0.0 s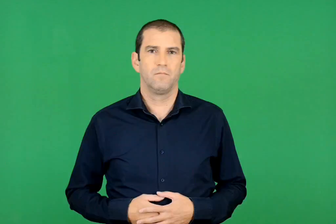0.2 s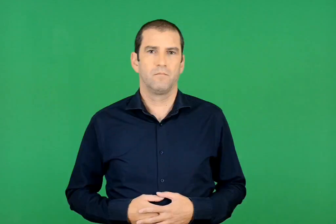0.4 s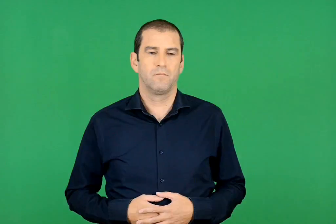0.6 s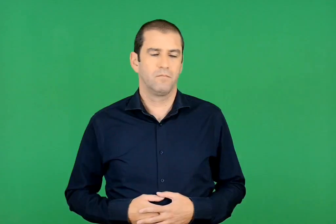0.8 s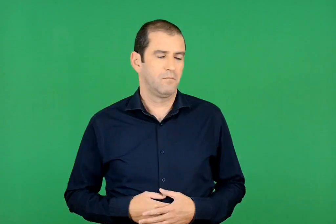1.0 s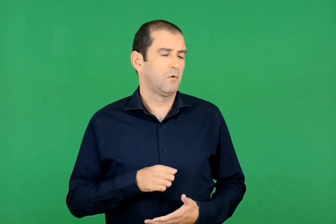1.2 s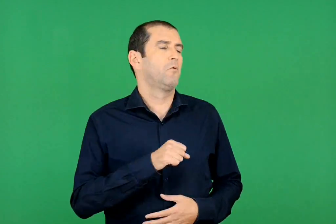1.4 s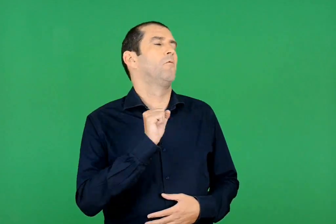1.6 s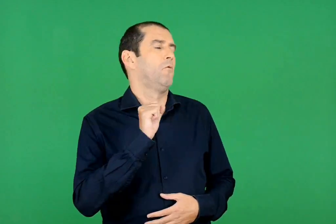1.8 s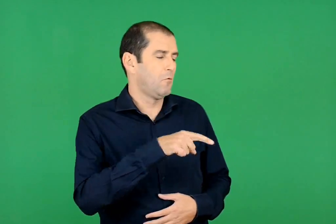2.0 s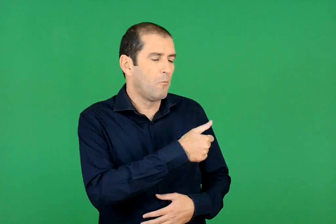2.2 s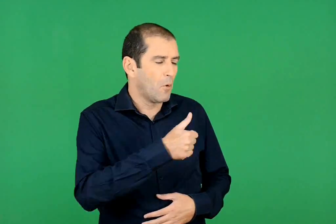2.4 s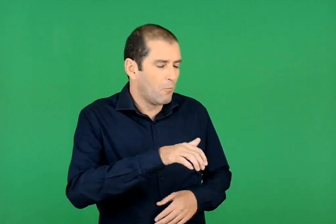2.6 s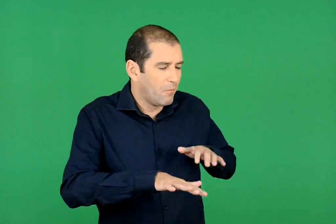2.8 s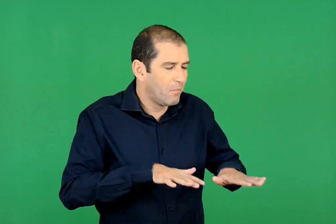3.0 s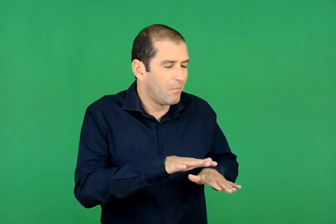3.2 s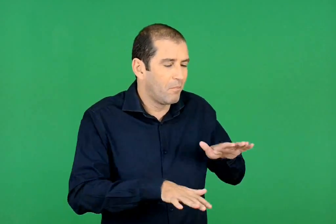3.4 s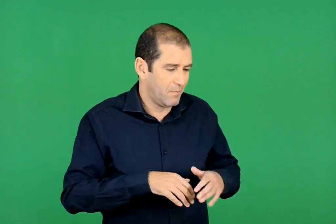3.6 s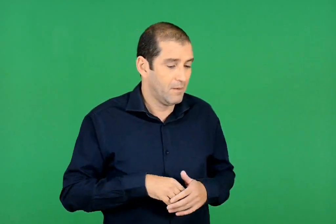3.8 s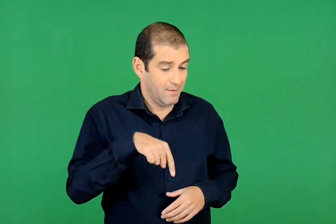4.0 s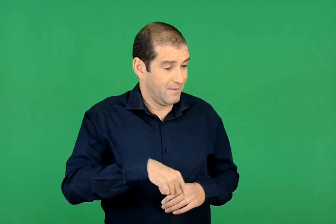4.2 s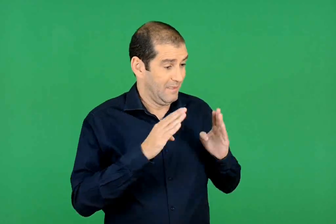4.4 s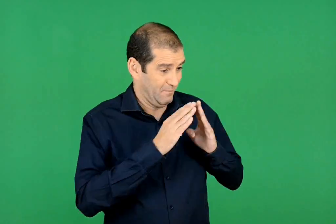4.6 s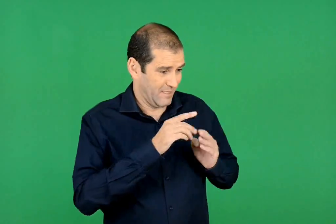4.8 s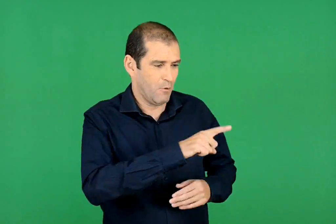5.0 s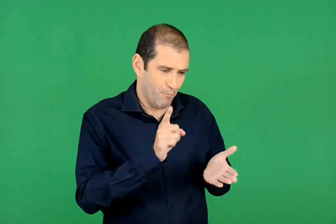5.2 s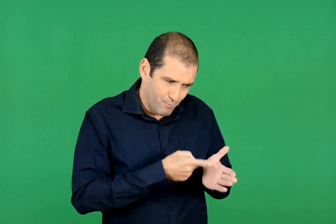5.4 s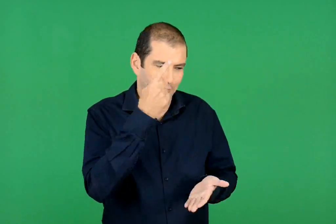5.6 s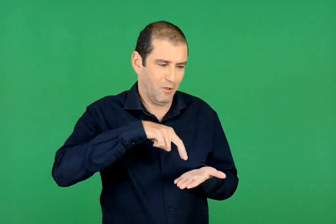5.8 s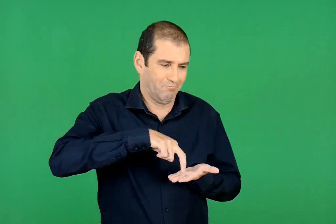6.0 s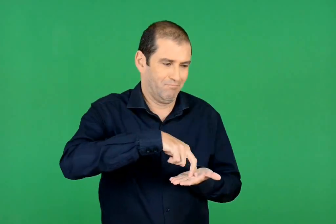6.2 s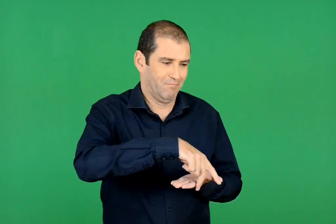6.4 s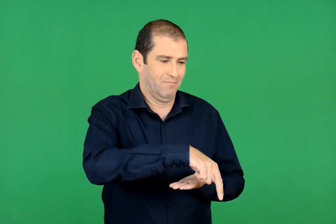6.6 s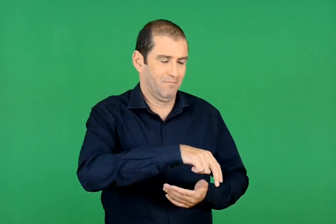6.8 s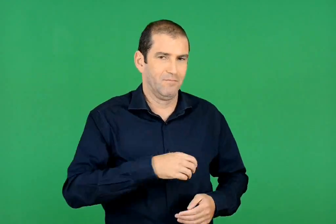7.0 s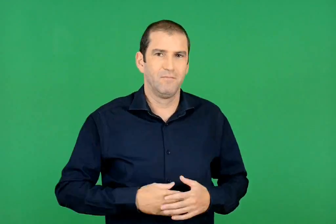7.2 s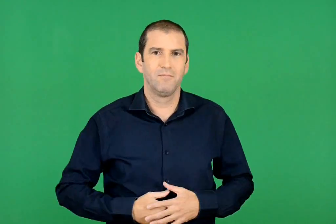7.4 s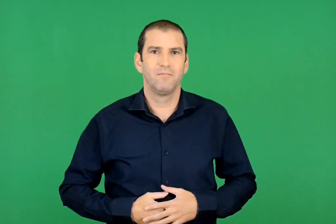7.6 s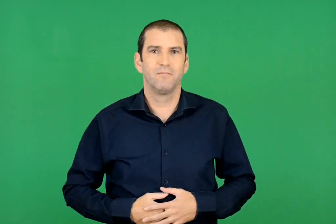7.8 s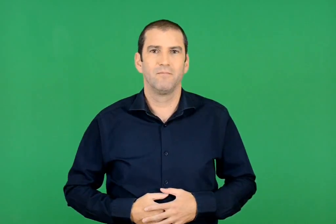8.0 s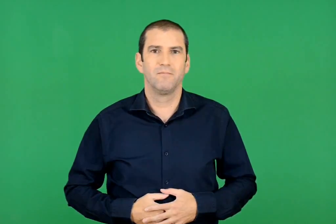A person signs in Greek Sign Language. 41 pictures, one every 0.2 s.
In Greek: όχι , µπουσουλούσες µόνο. τα πρώτα βηµατάκια σου τα έκανες εδώ στο σπίτι
